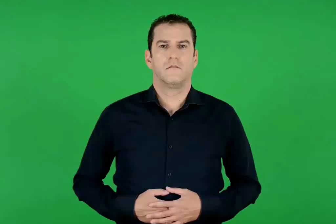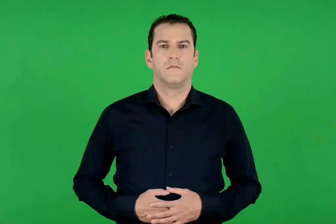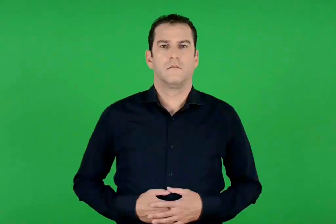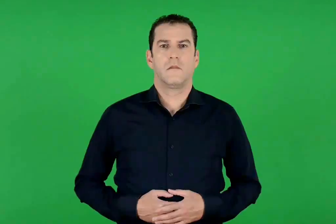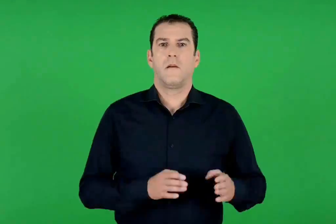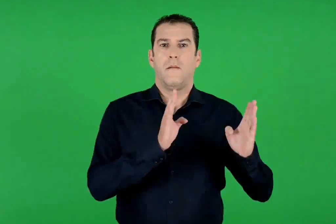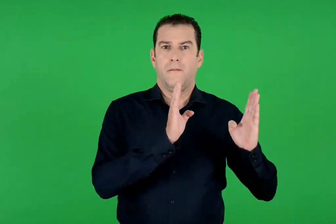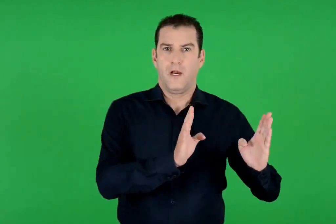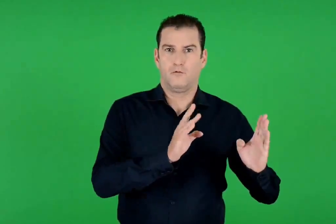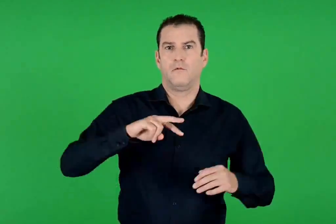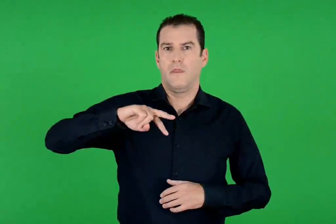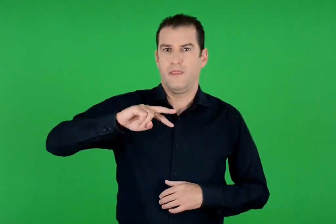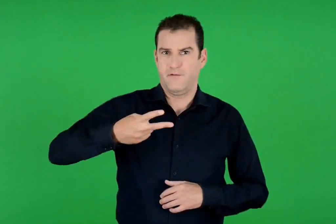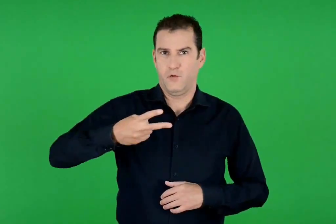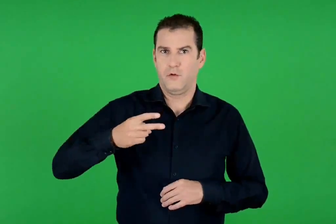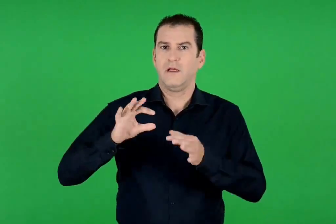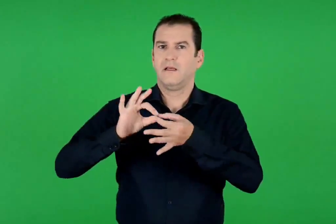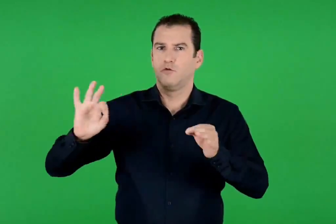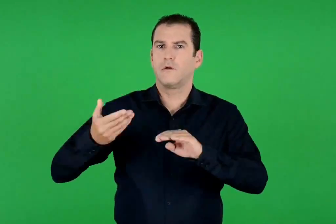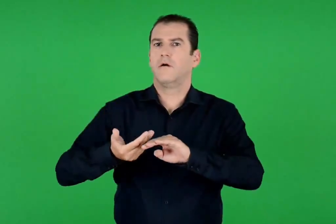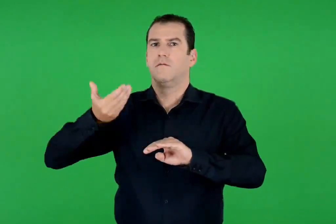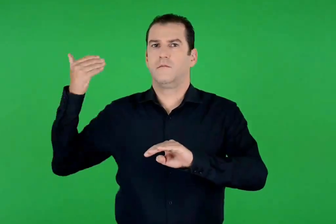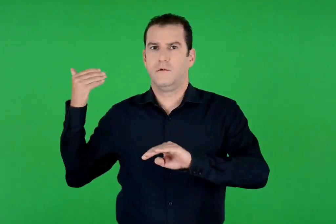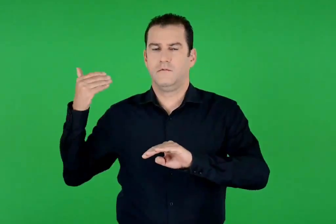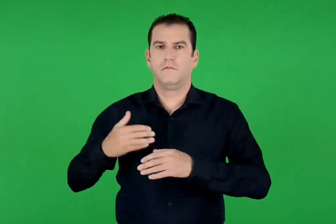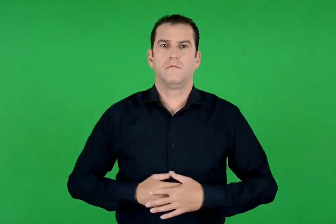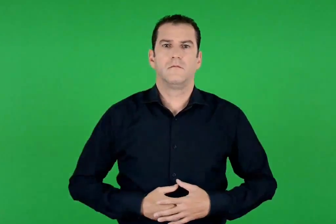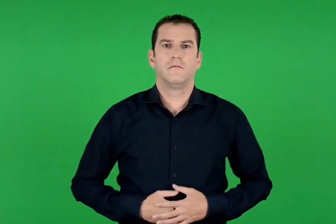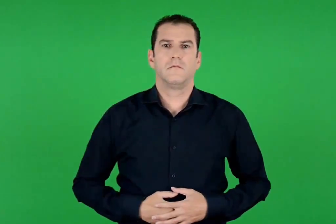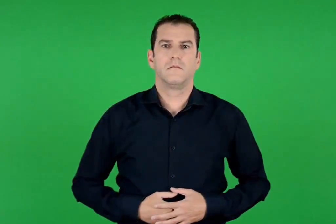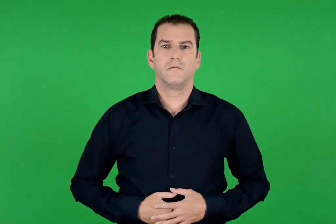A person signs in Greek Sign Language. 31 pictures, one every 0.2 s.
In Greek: μέρος δεύτερο προϊστορία
